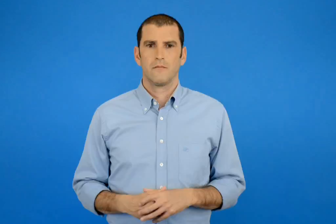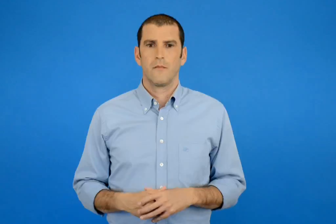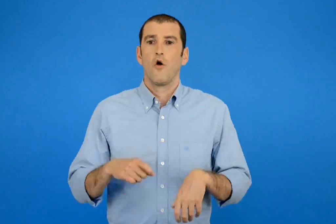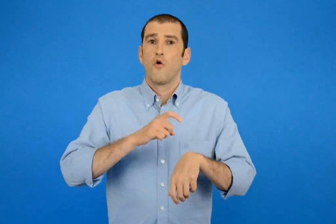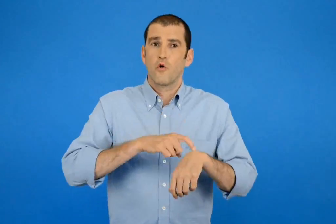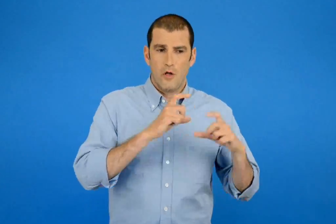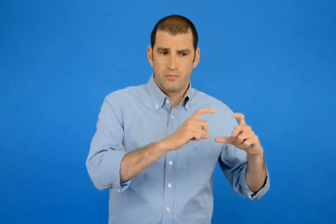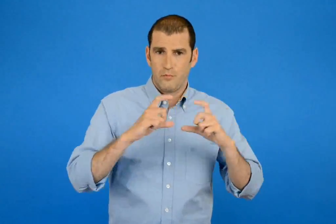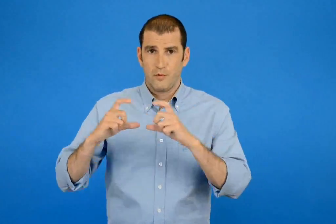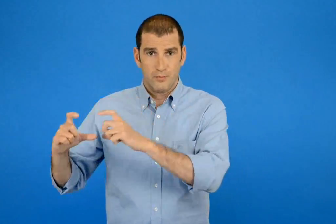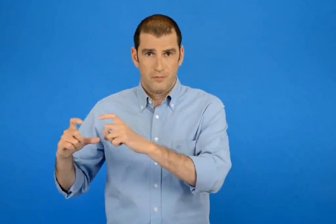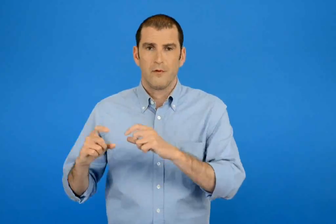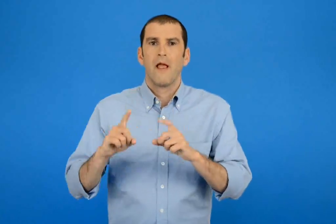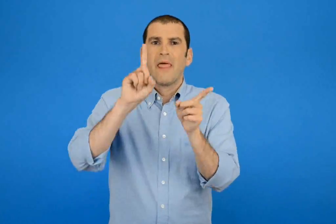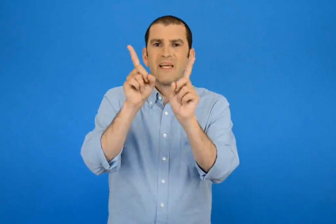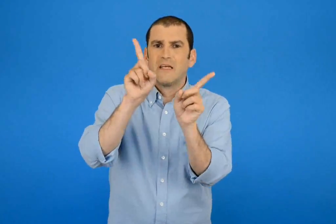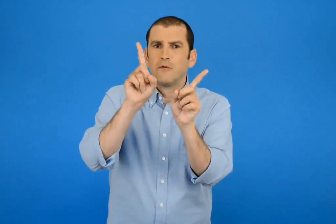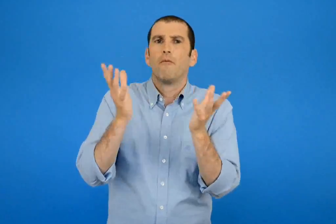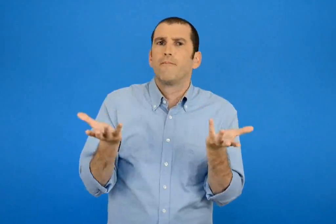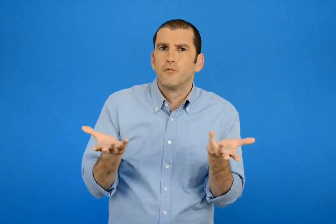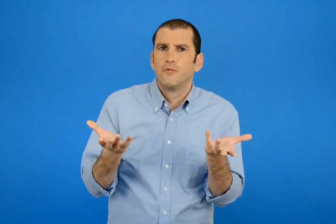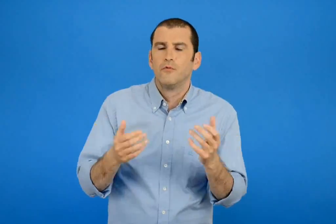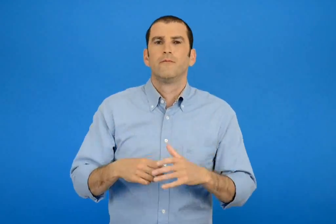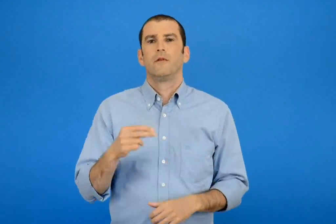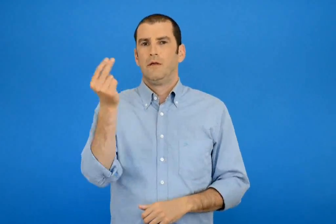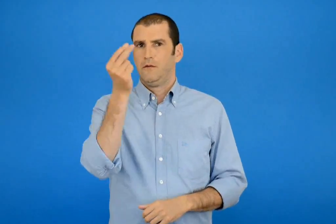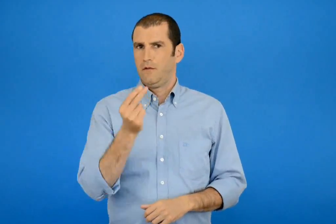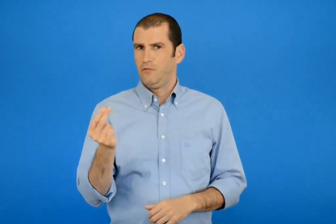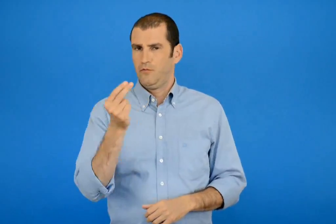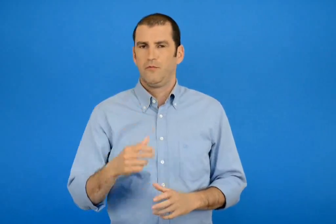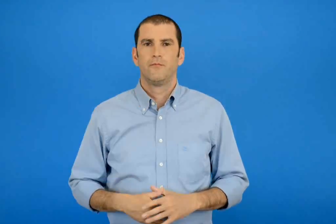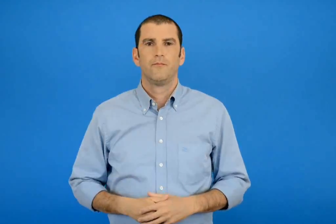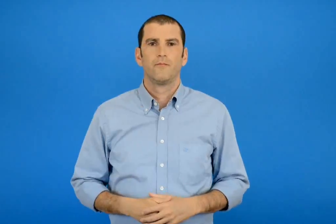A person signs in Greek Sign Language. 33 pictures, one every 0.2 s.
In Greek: πως θα είναι οι δείκτες στα ρολόγια ; τους σχεδιάζω
